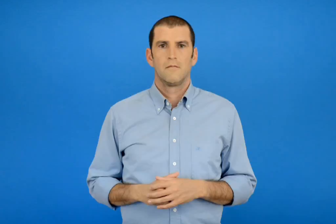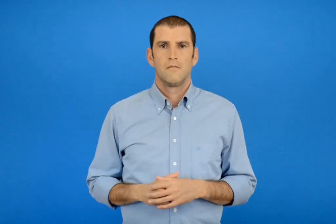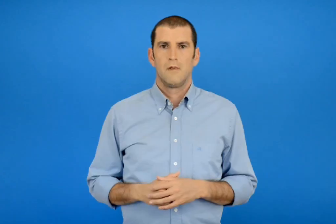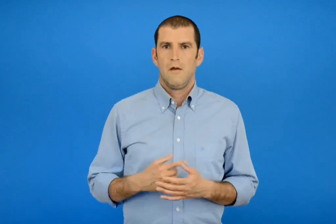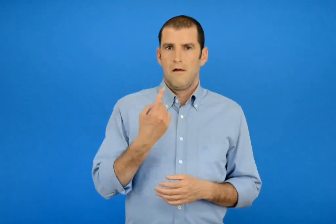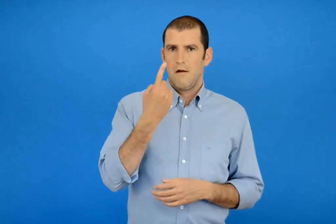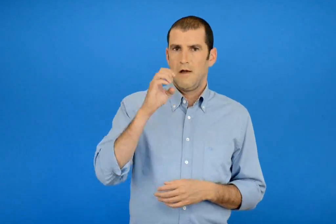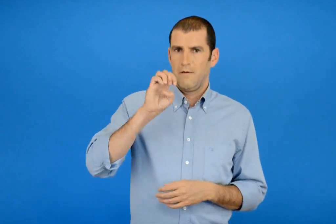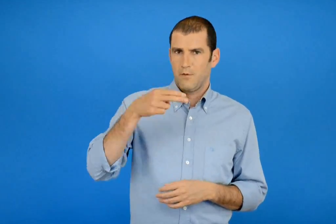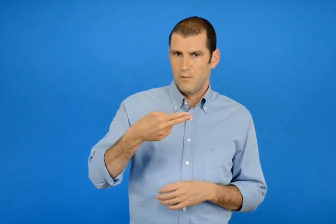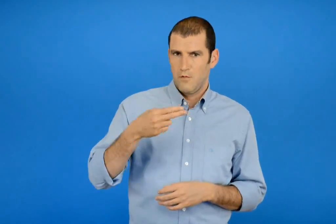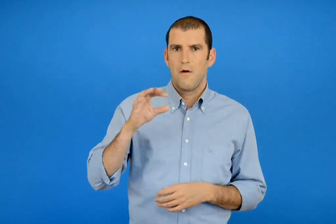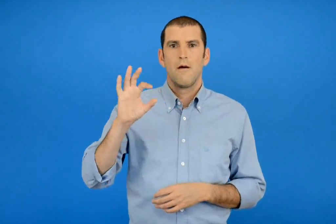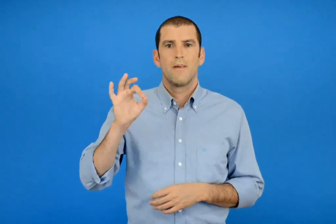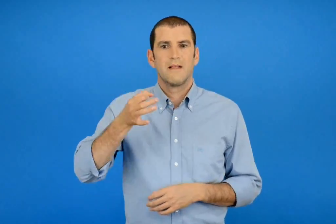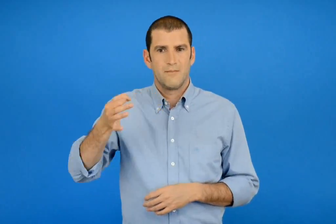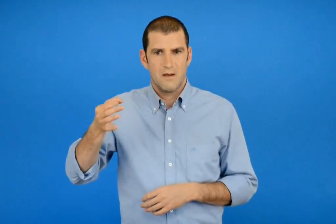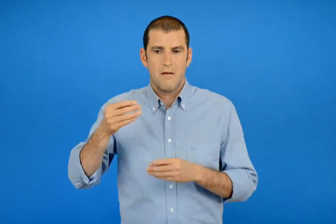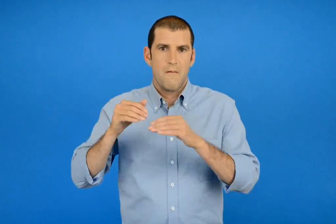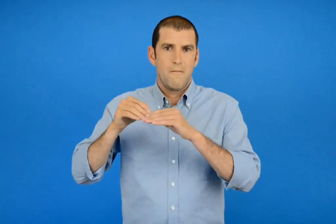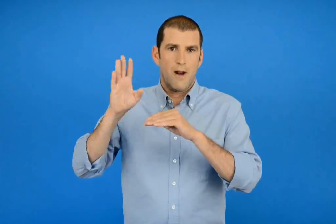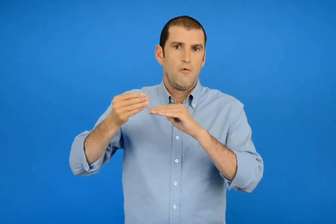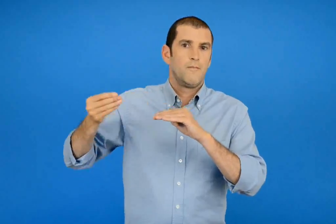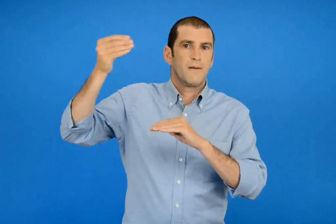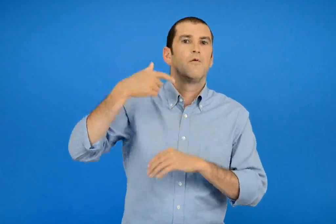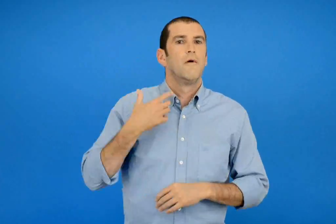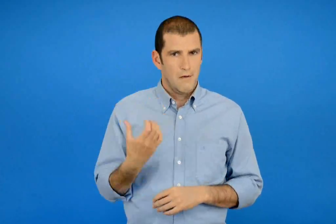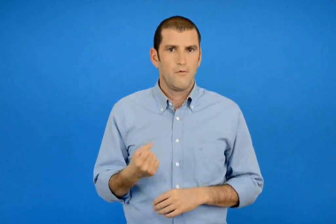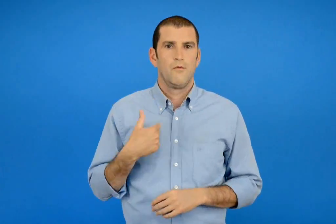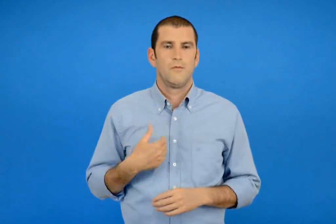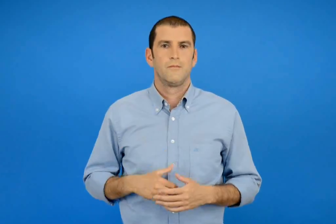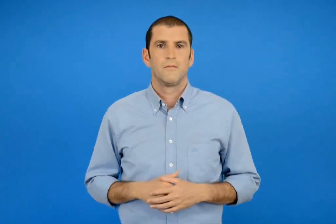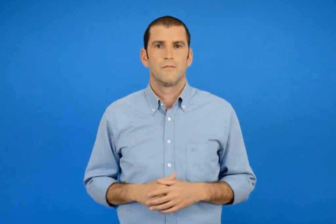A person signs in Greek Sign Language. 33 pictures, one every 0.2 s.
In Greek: έχω περισσότερα από 1 € 50 λεπτό
